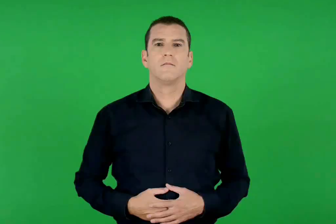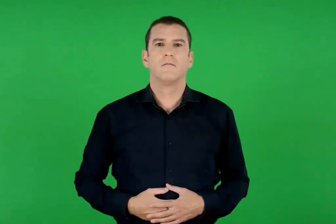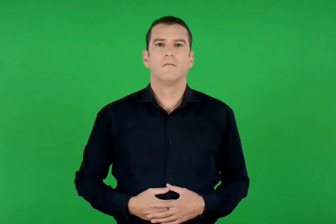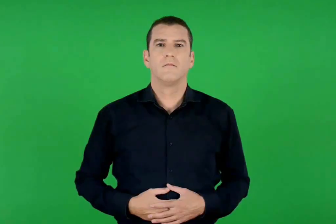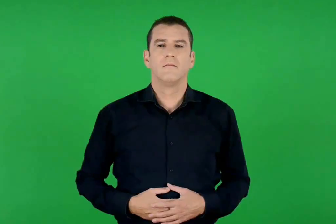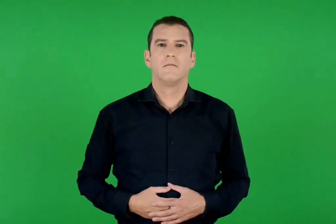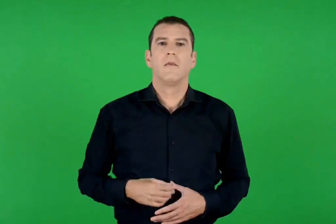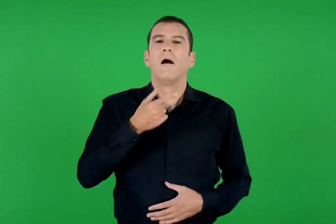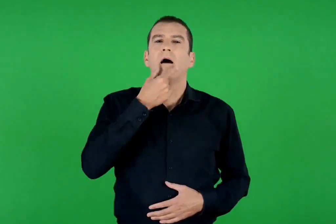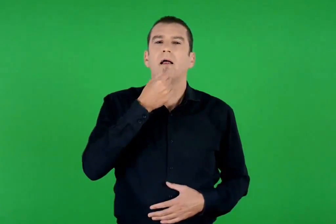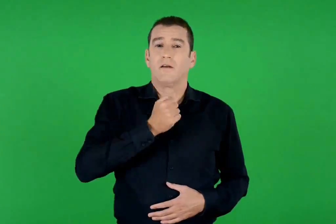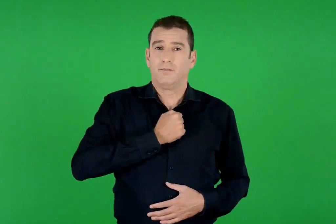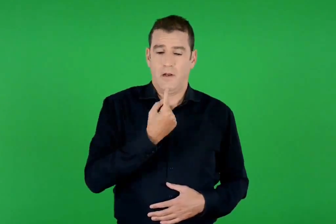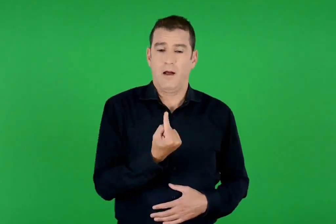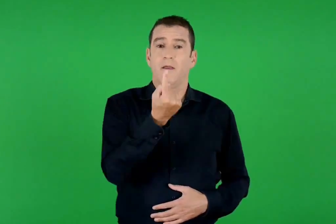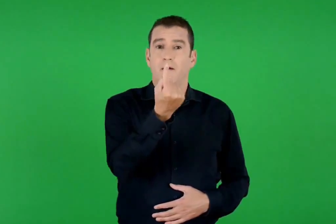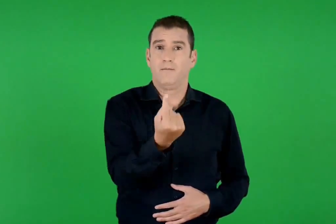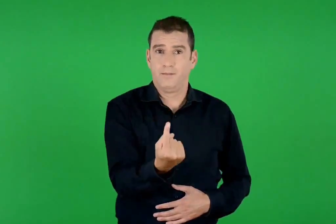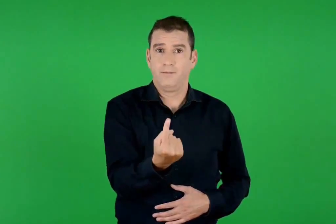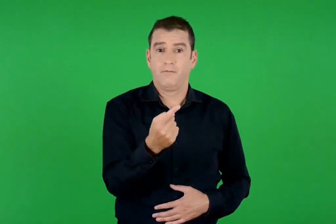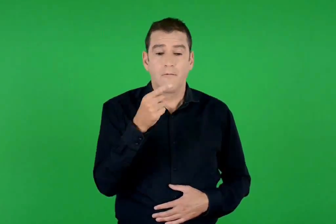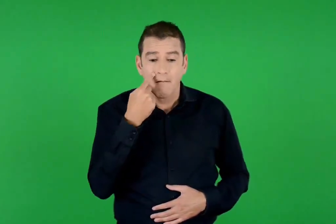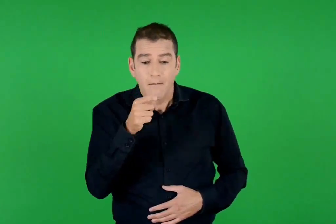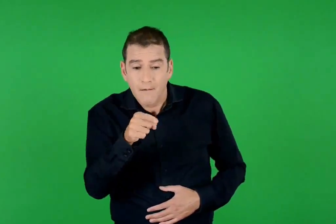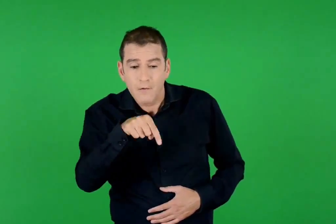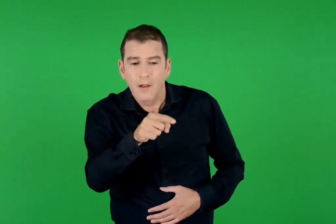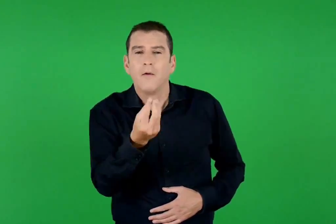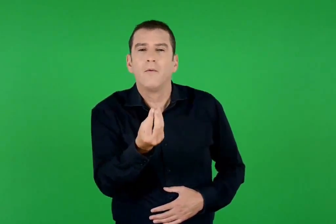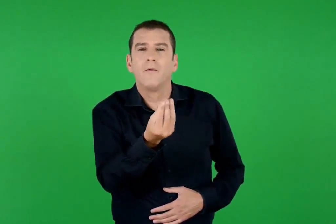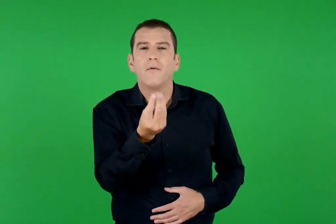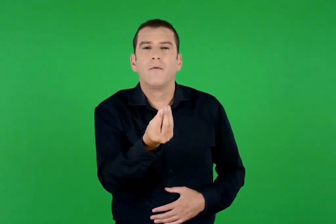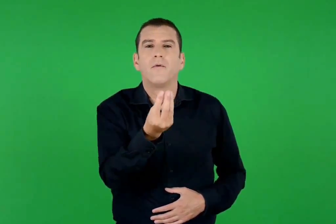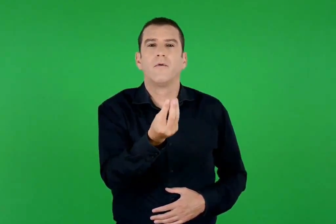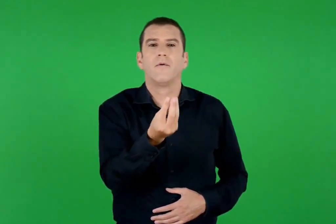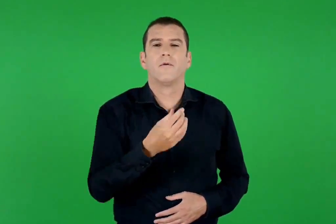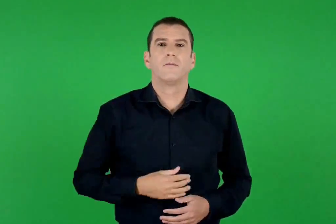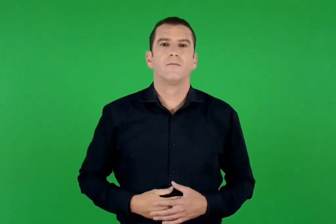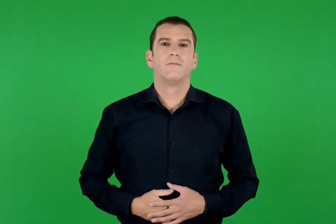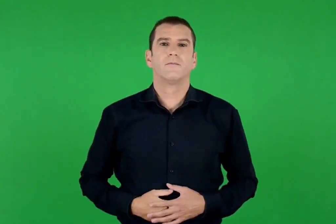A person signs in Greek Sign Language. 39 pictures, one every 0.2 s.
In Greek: κι η λευκή μου λαμπάδα τώρα , να , τρεμοπαίζει
